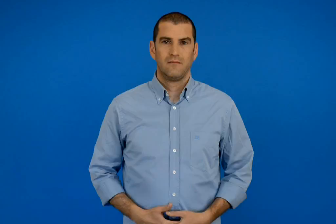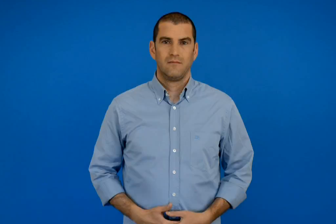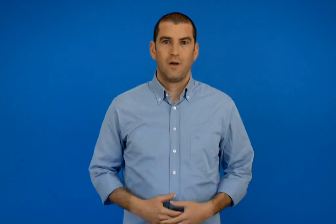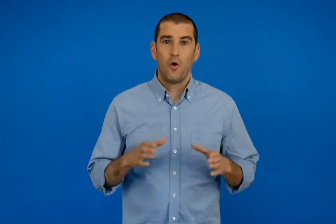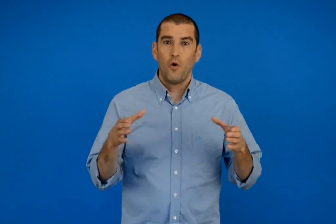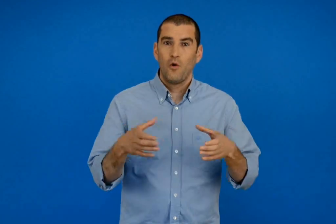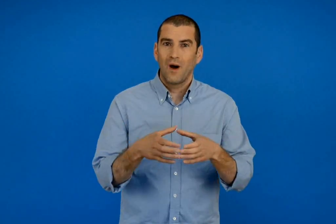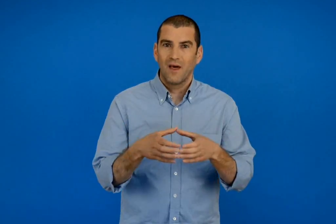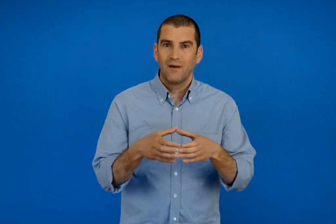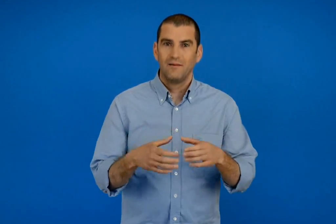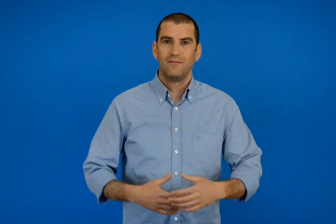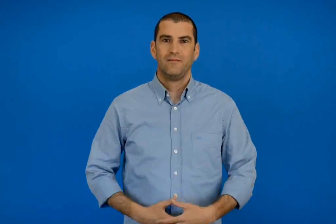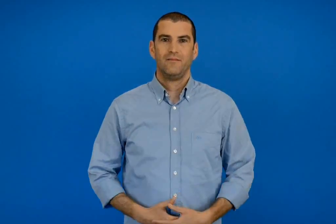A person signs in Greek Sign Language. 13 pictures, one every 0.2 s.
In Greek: η ομάδα
